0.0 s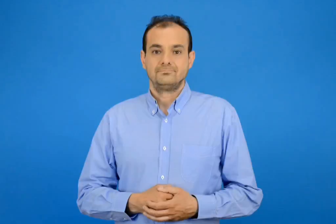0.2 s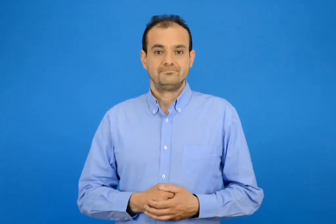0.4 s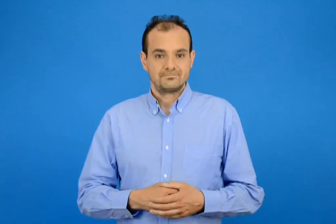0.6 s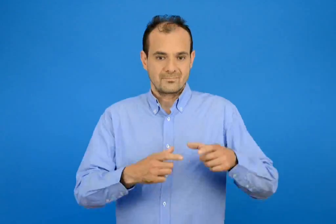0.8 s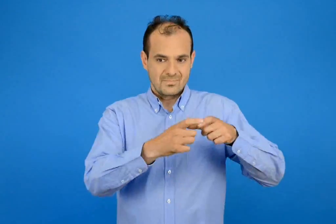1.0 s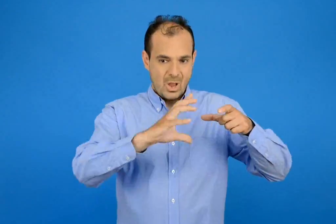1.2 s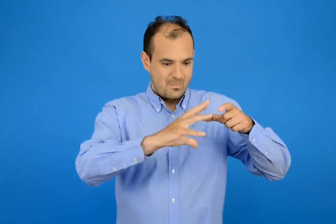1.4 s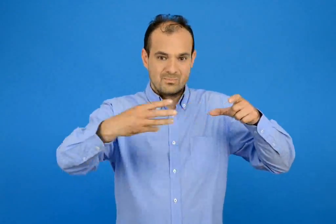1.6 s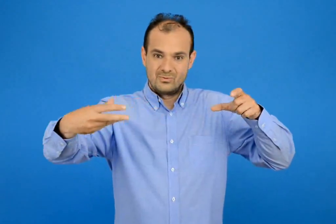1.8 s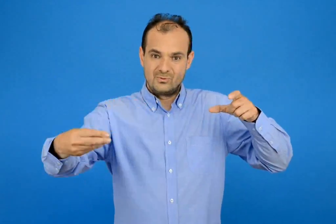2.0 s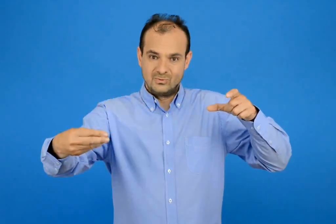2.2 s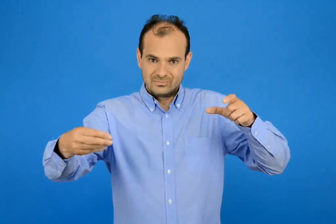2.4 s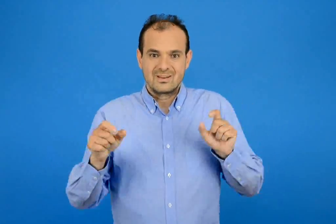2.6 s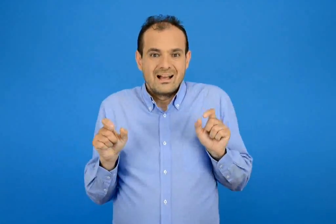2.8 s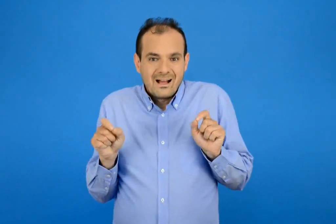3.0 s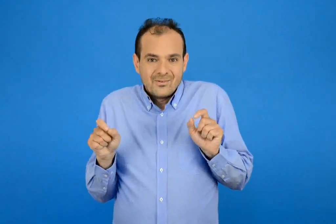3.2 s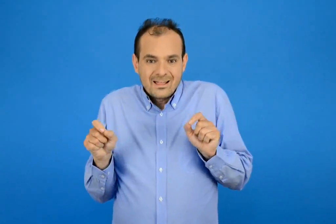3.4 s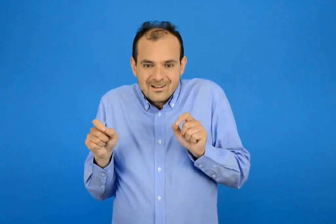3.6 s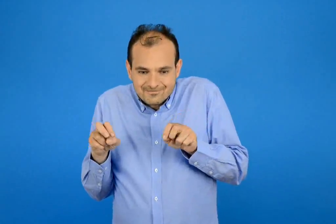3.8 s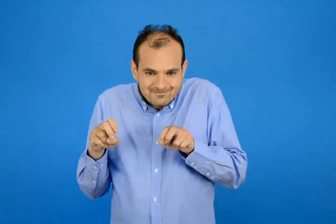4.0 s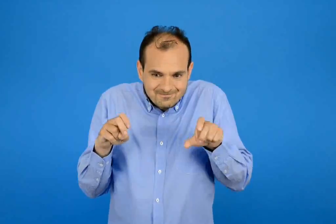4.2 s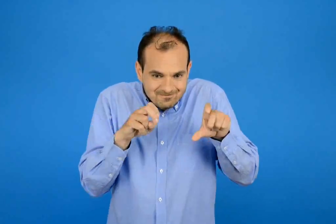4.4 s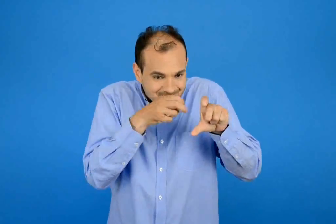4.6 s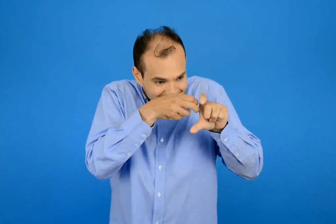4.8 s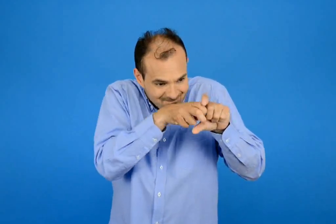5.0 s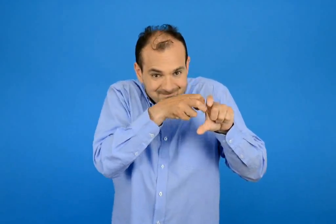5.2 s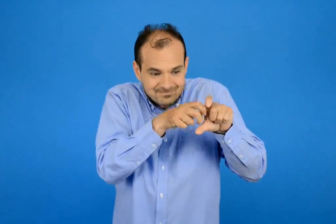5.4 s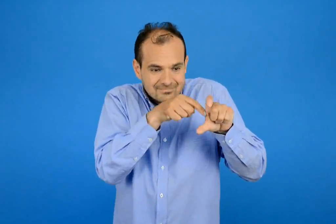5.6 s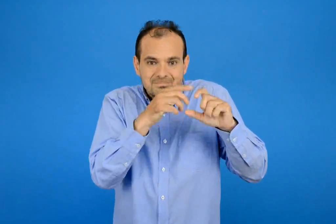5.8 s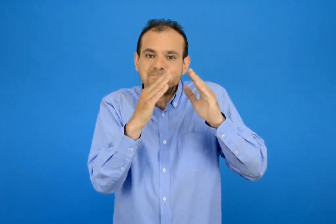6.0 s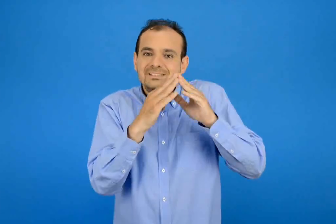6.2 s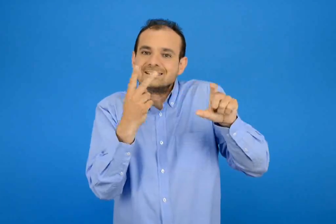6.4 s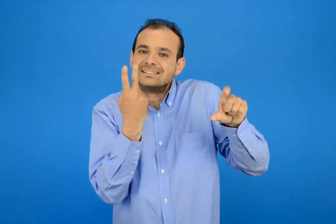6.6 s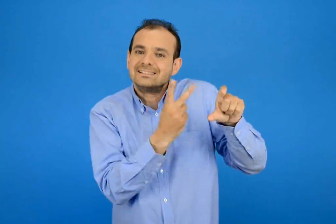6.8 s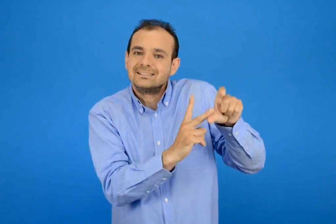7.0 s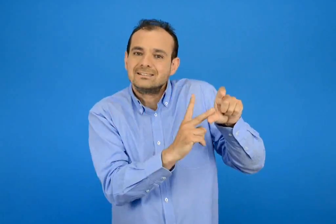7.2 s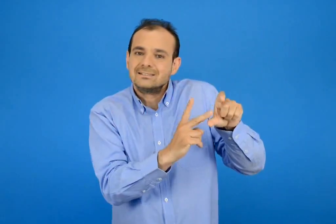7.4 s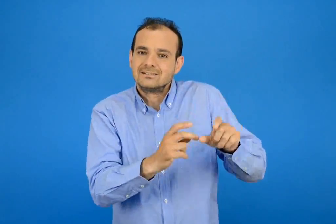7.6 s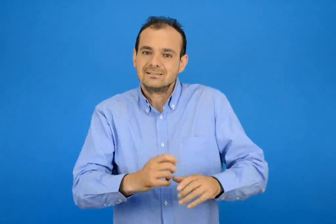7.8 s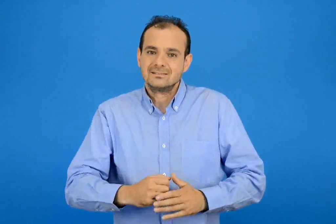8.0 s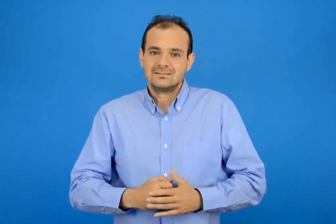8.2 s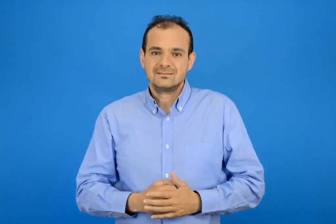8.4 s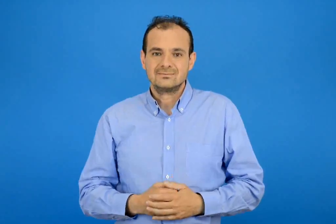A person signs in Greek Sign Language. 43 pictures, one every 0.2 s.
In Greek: τα καβουράκια έκαναν την μπουρού σπίτι τους
